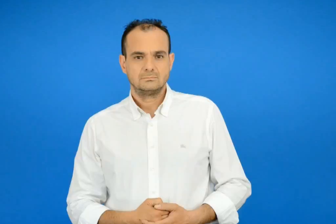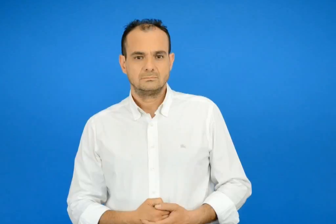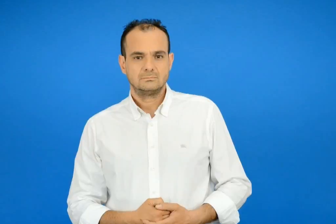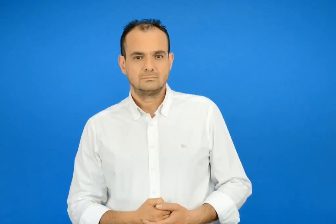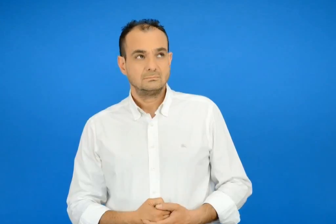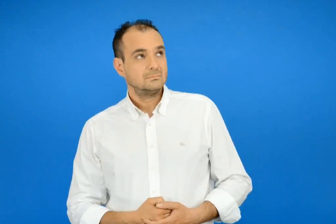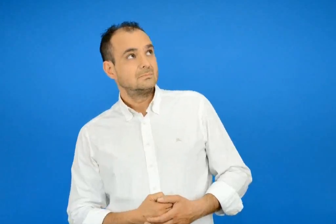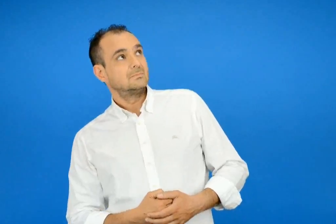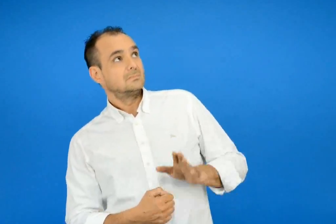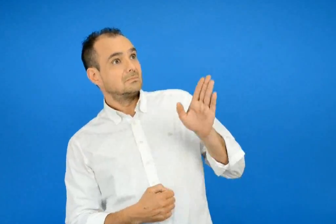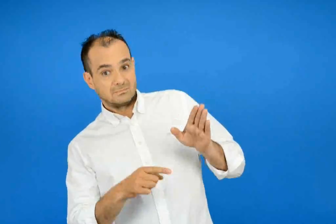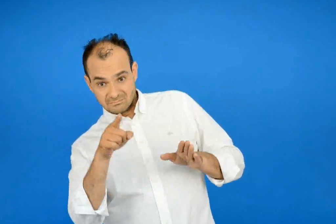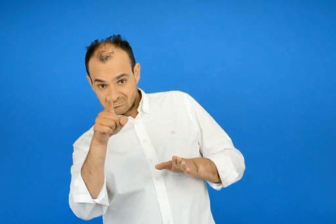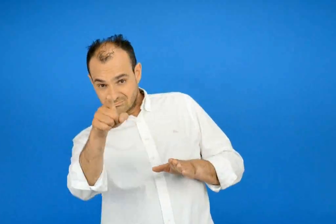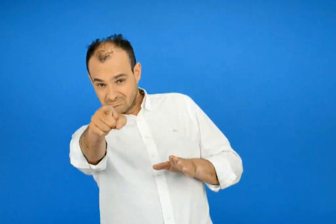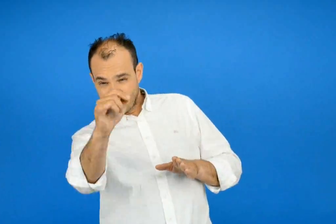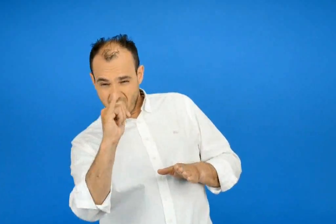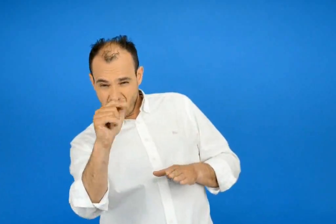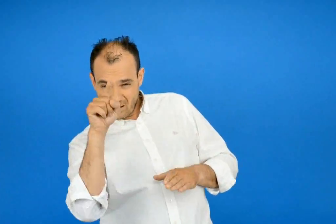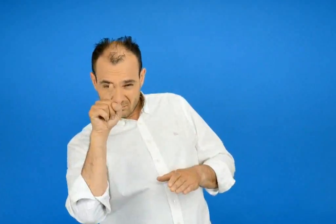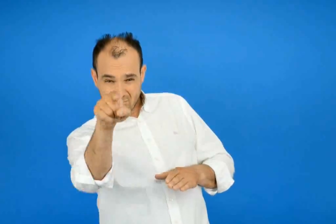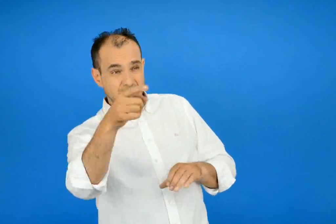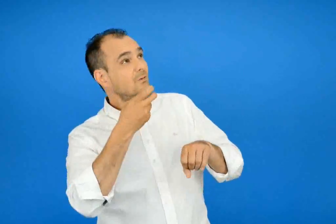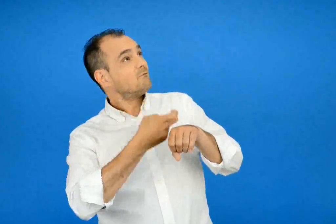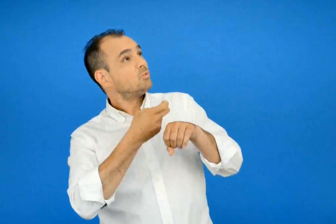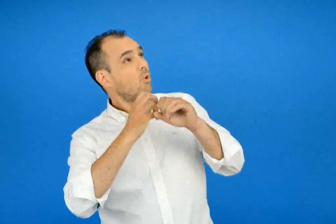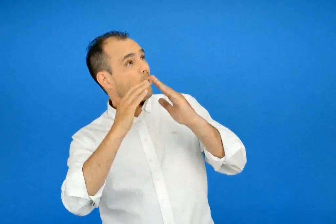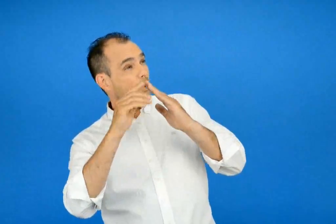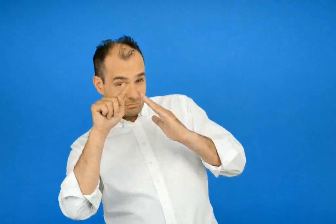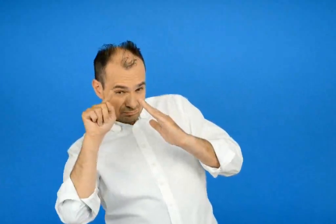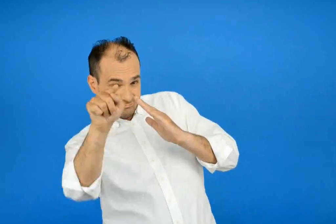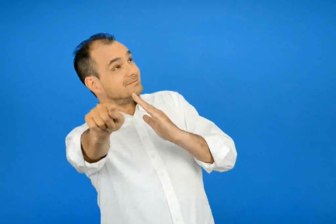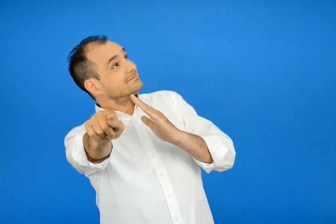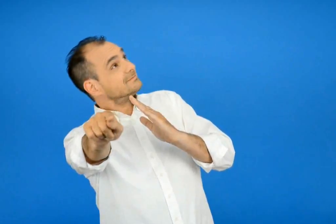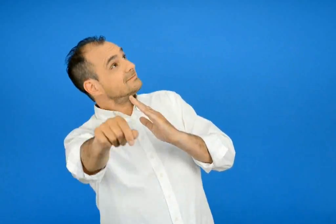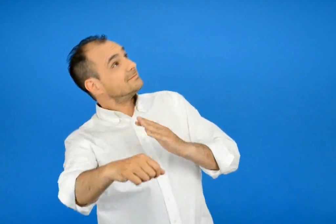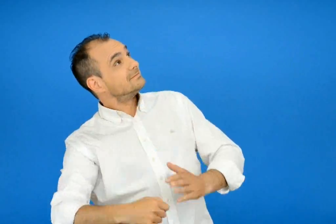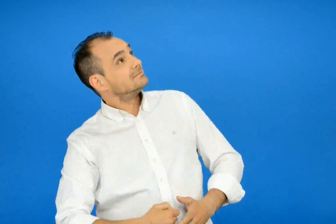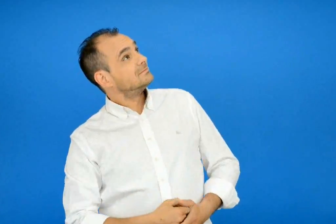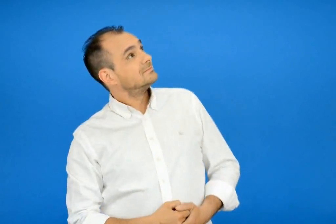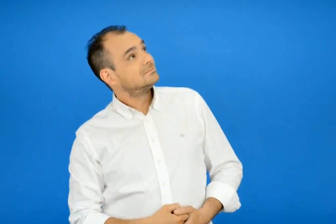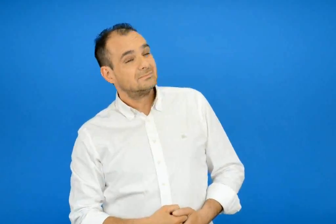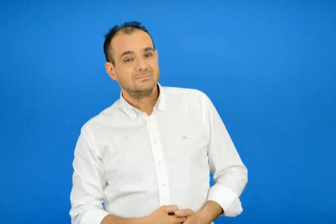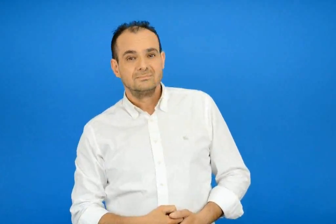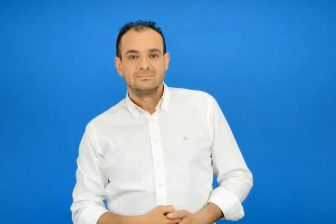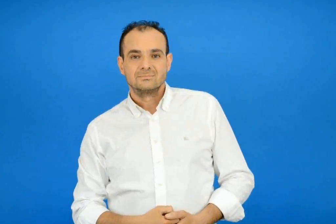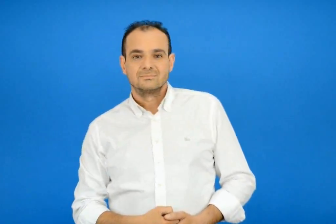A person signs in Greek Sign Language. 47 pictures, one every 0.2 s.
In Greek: να μακριά στο αντικρινό βουνό
